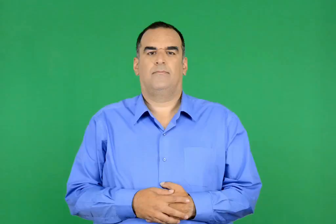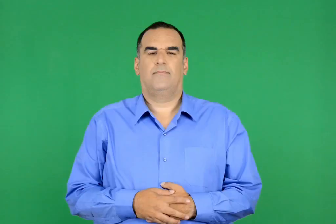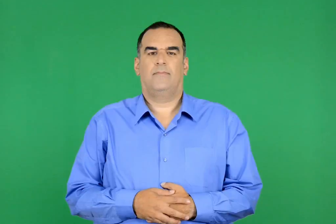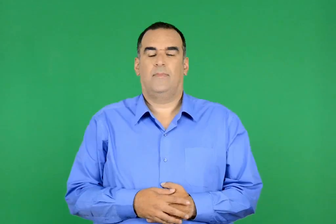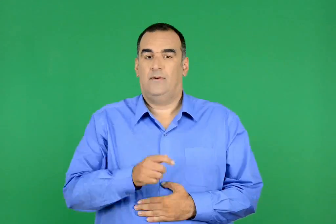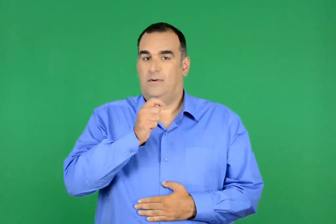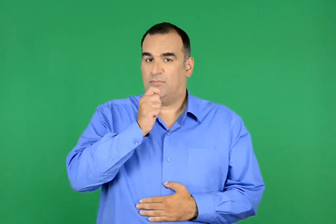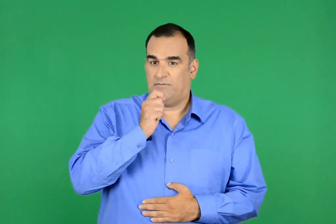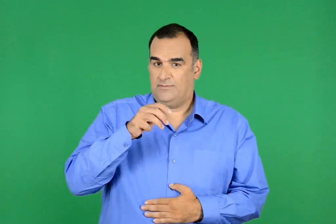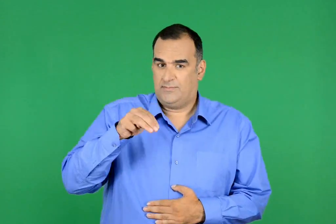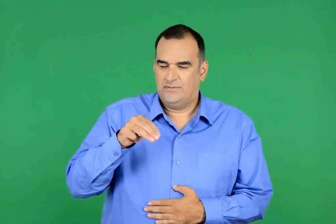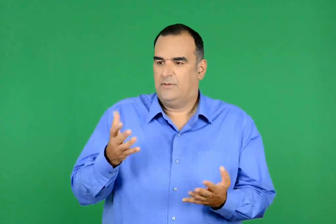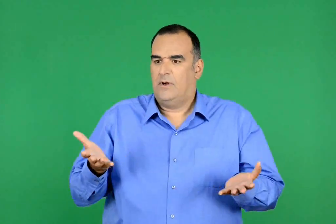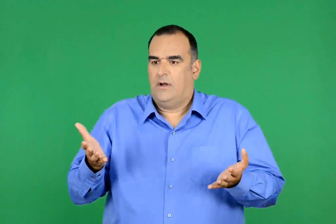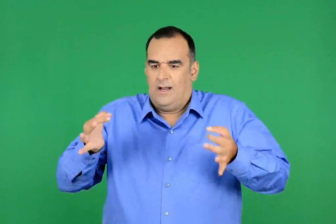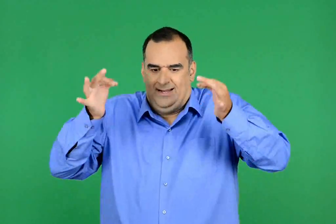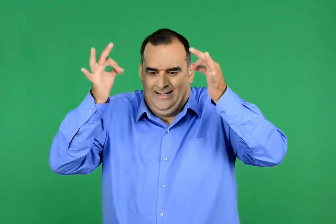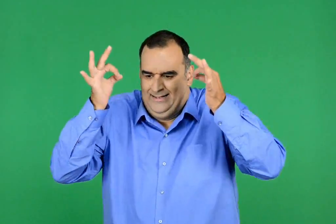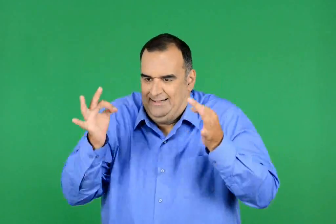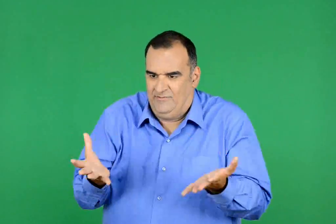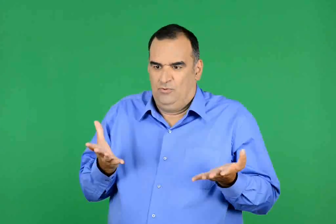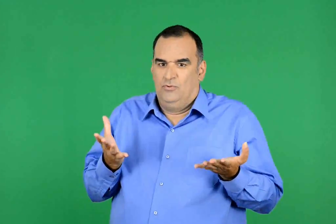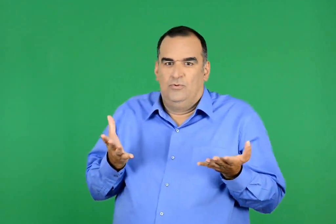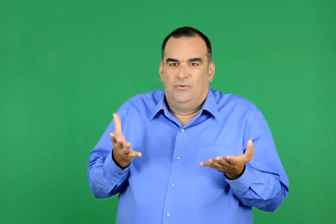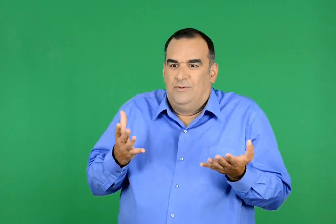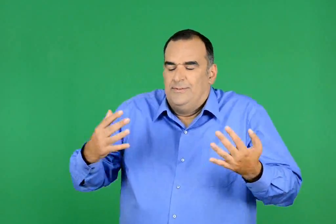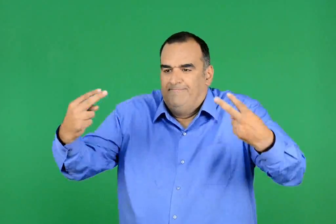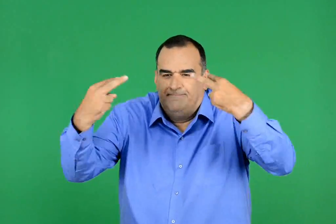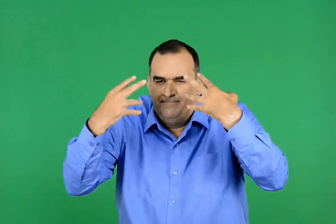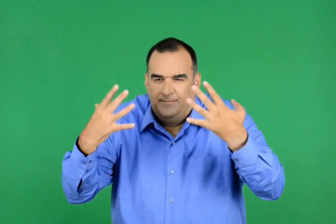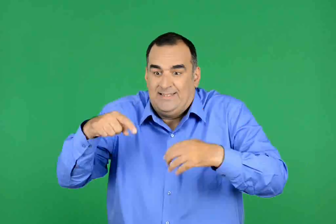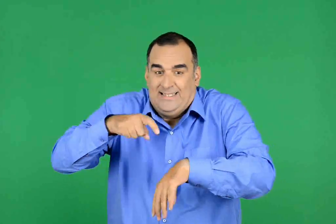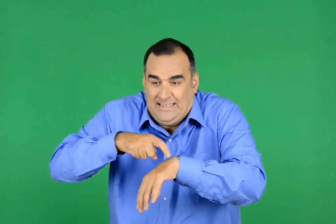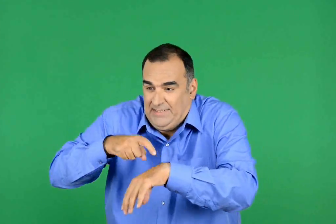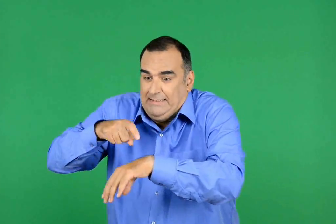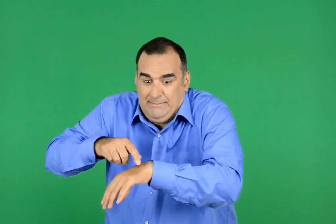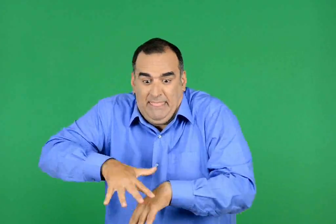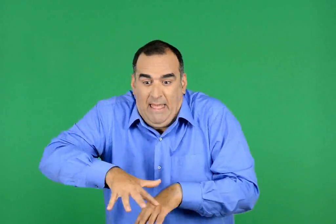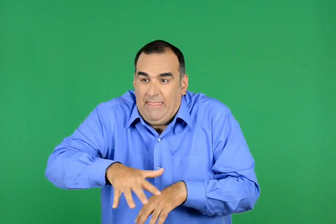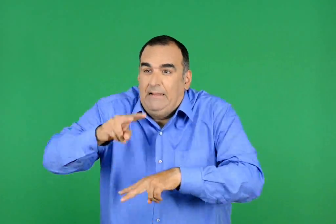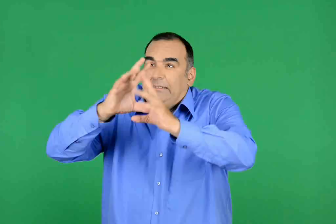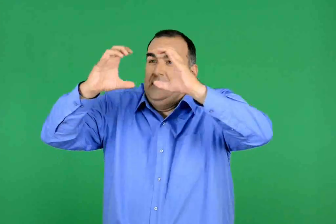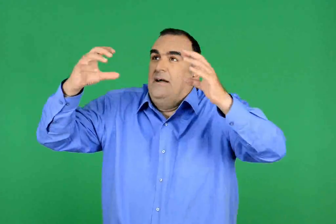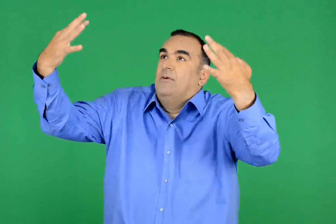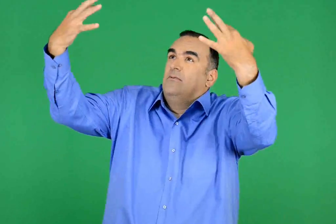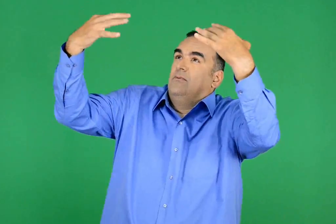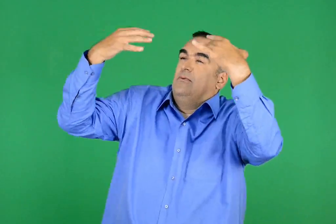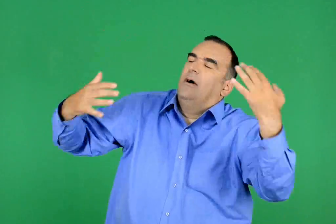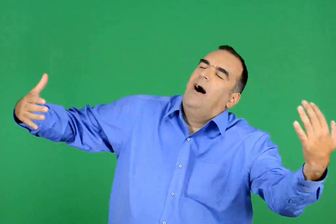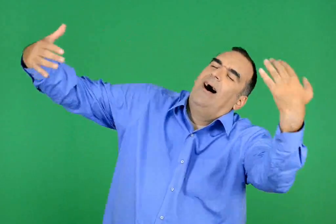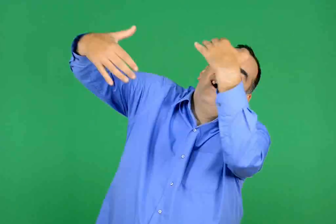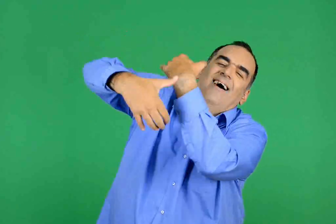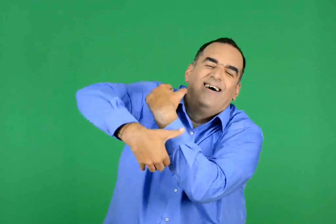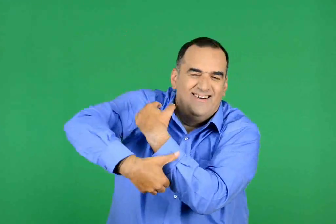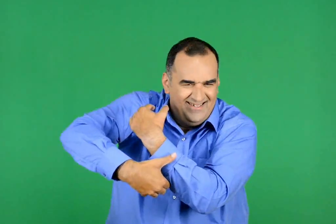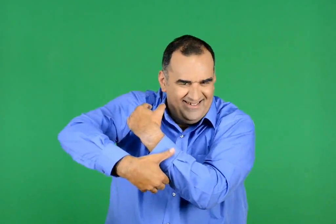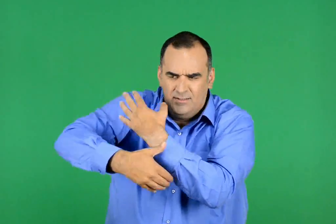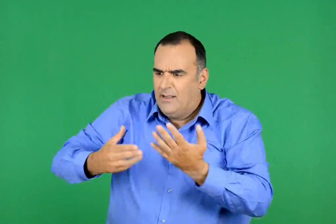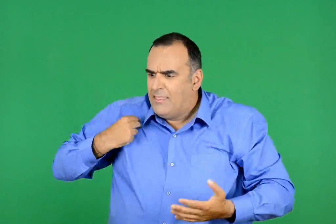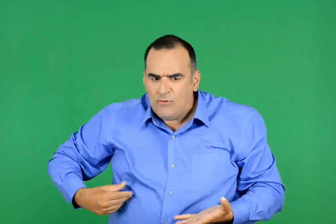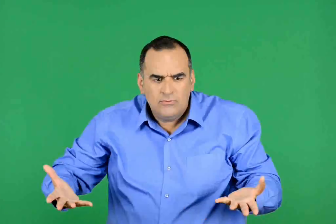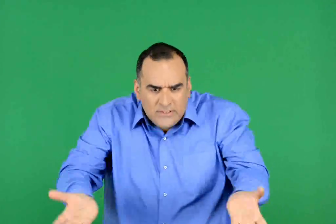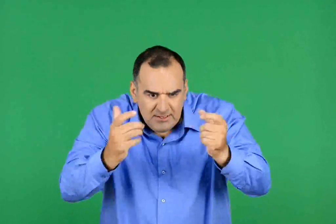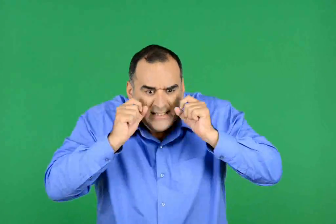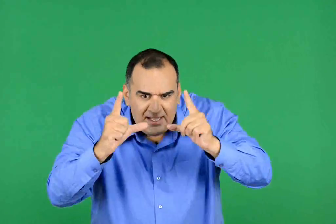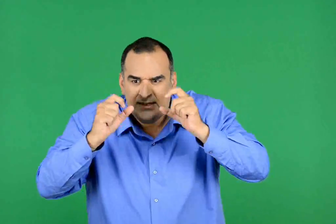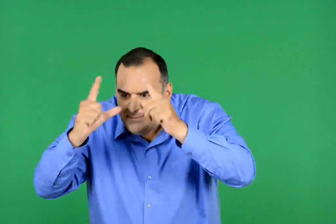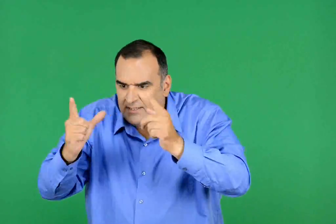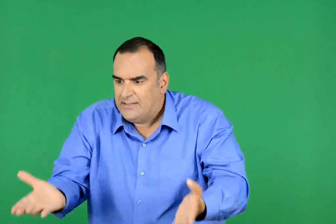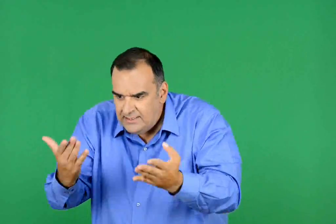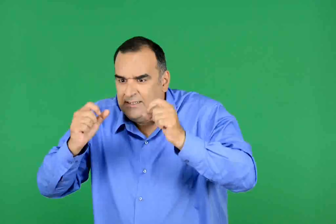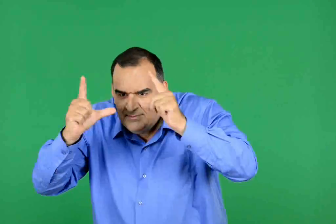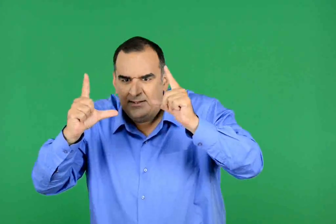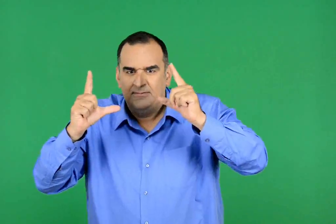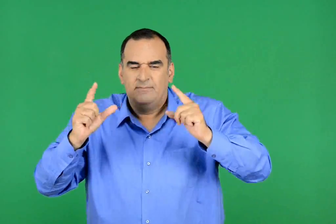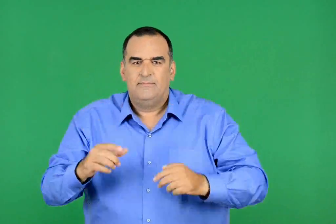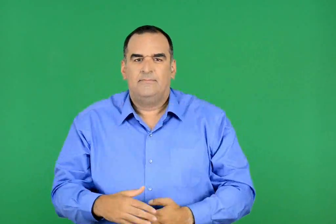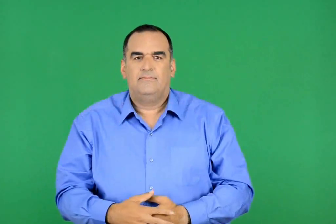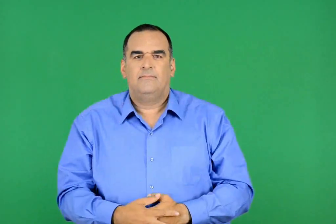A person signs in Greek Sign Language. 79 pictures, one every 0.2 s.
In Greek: δημοσιογράφος μπρίνης ακριβώς , αγαπητοί ακροατές. από στιγμή σε στιγμή θα βρεθούμε αγκαλιά µε το νέφος. δήμαρχε χαρχούδα , δήμαρχε χαρχούδα , ξύπνα
